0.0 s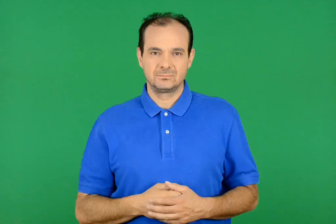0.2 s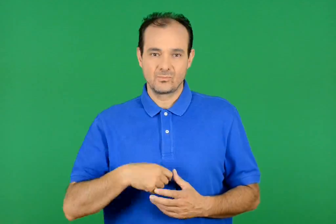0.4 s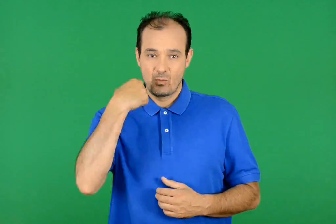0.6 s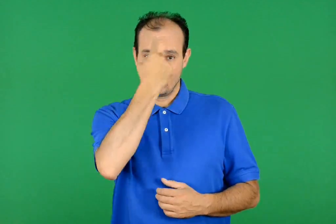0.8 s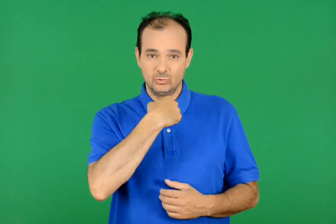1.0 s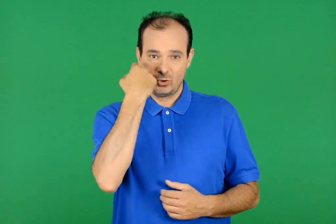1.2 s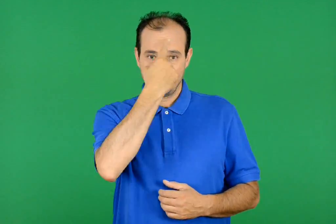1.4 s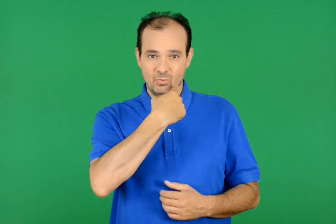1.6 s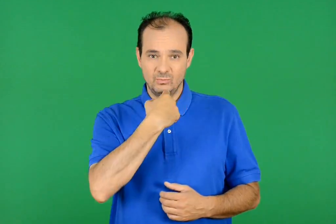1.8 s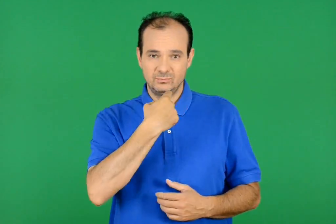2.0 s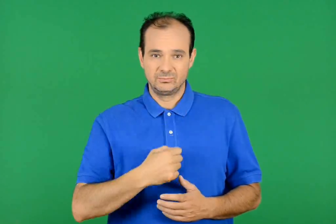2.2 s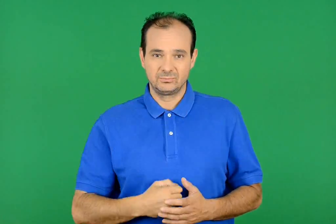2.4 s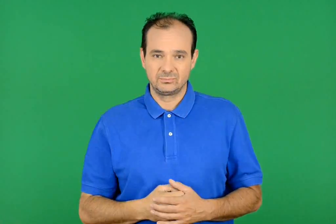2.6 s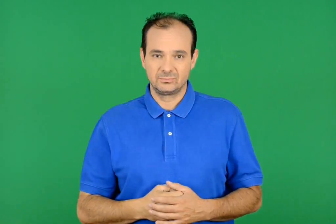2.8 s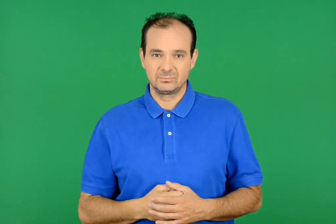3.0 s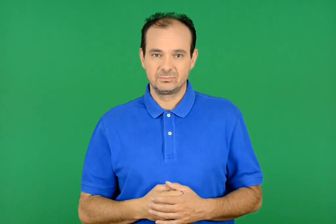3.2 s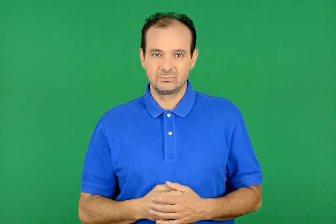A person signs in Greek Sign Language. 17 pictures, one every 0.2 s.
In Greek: πρόσωπο
